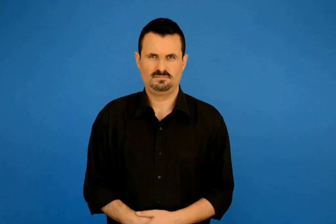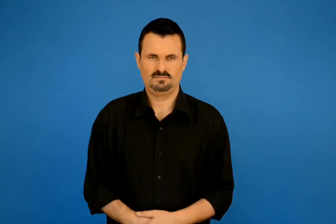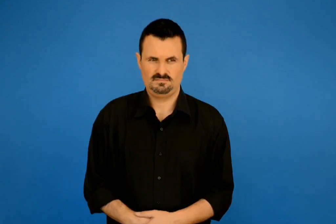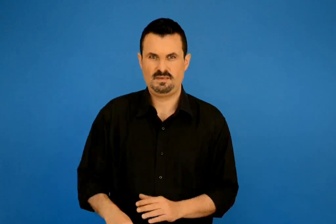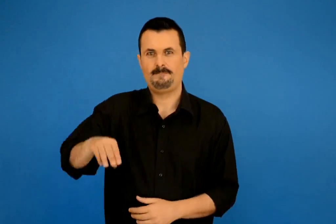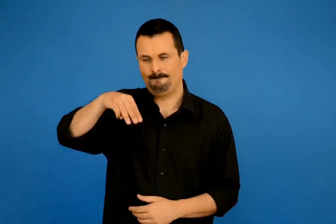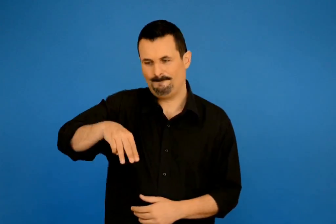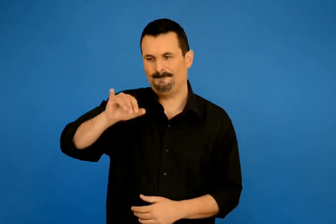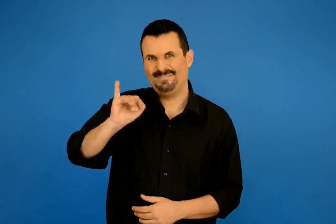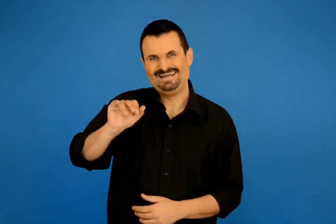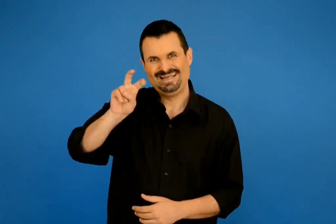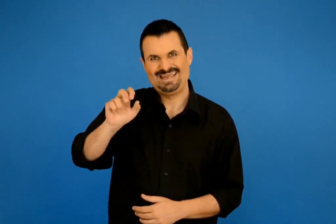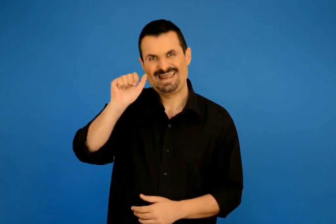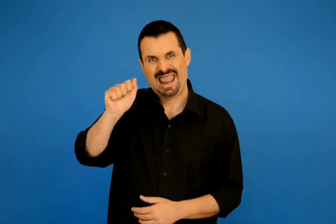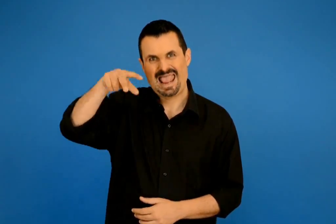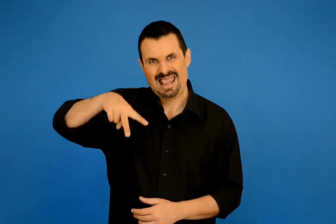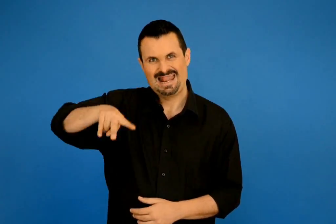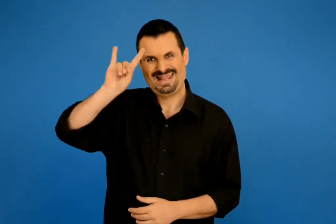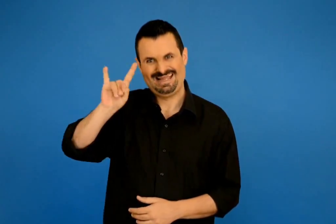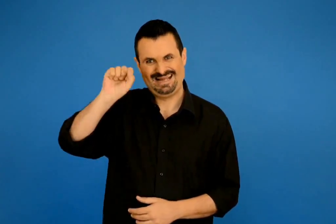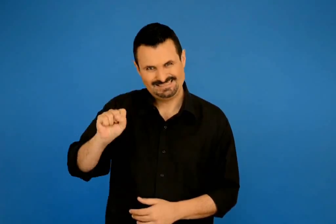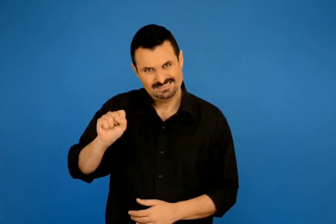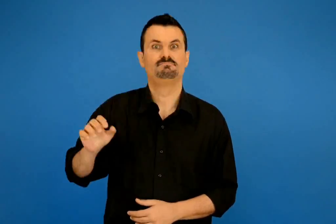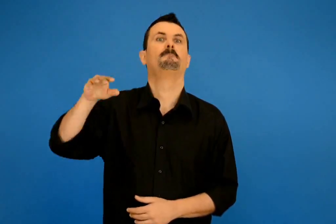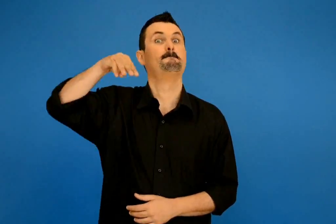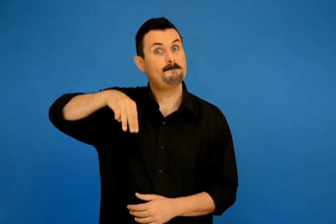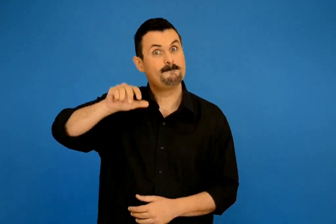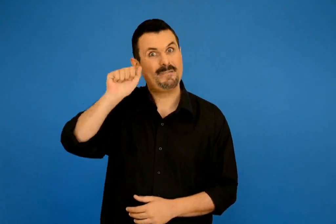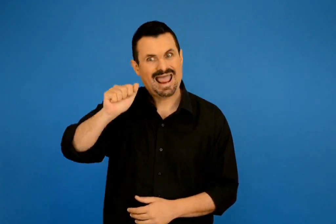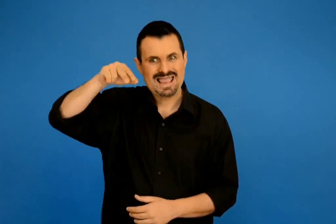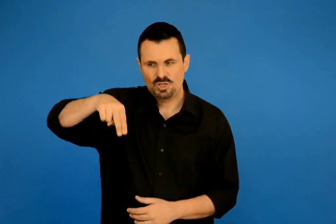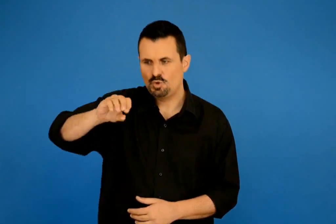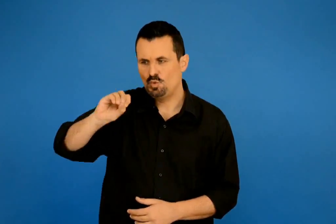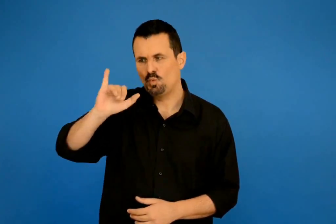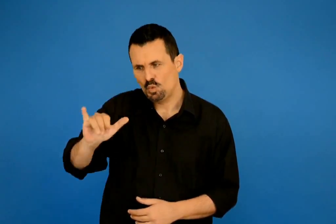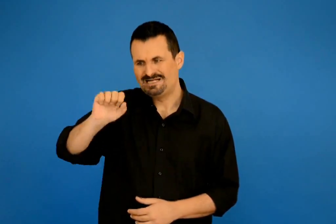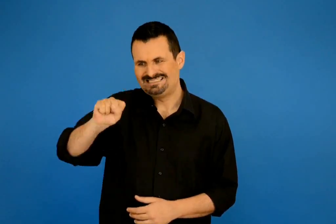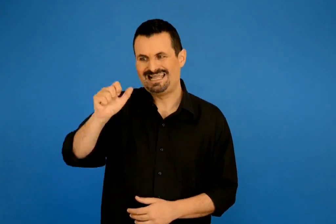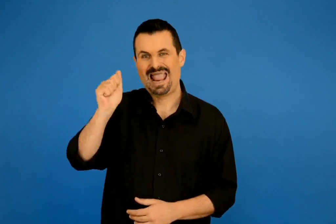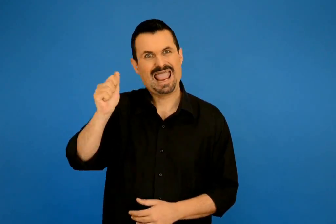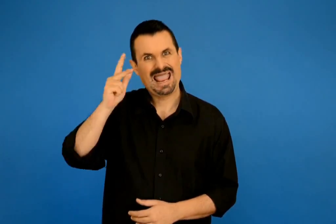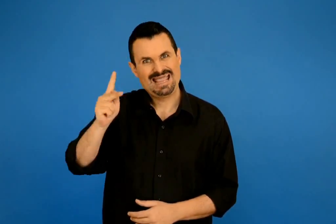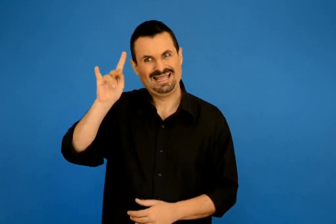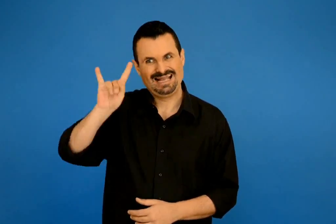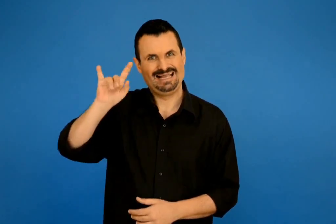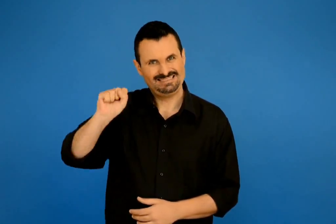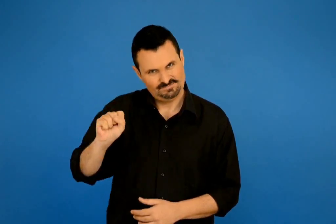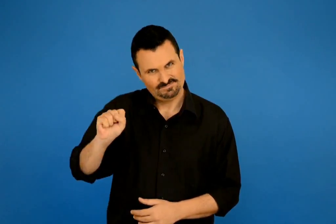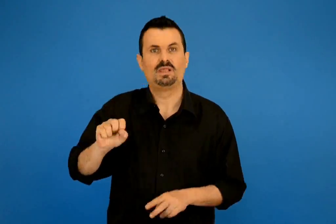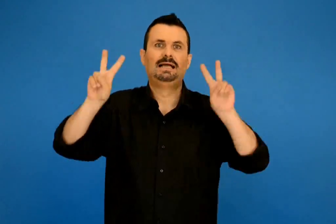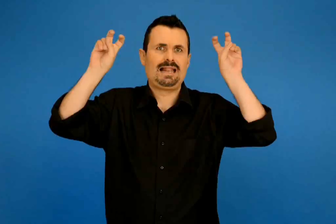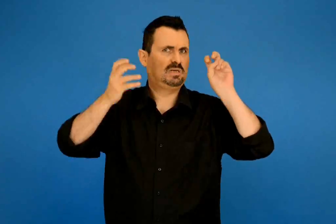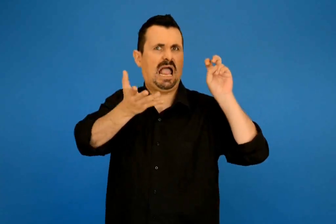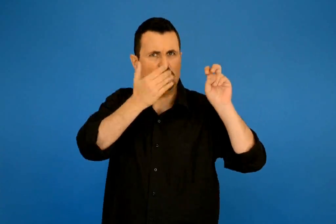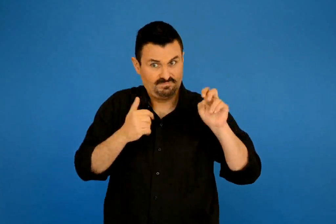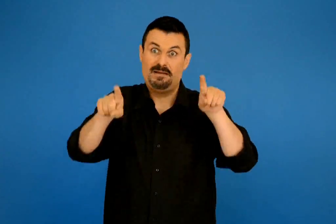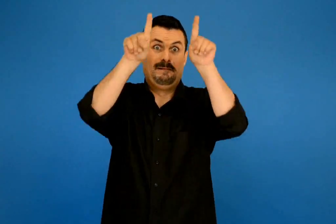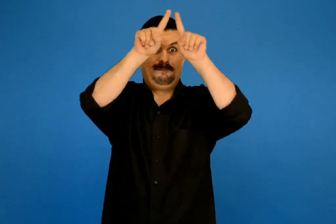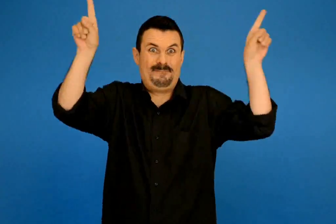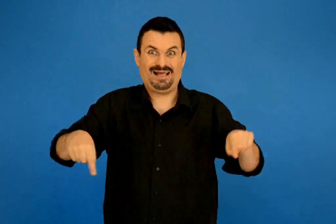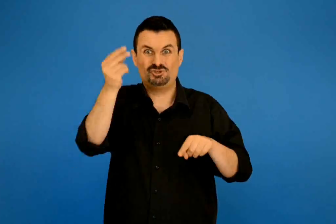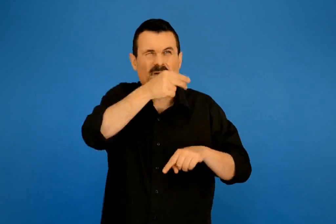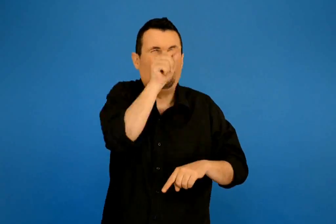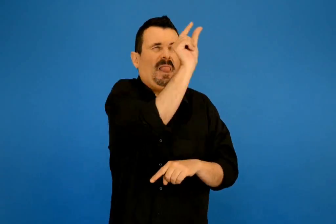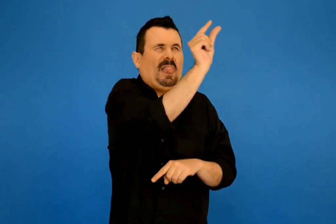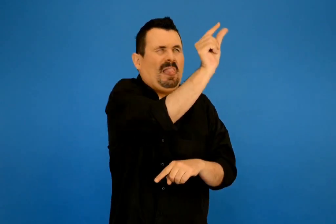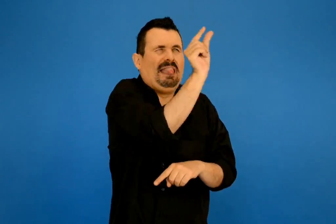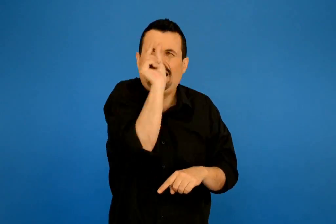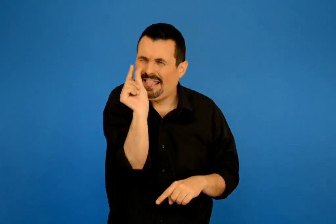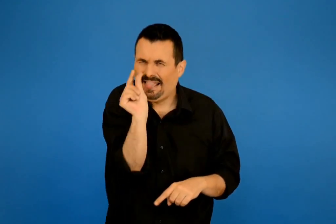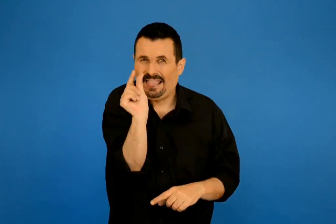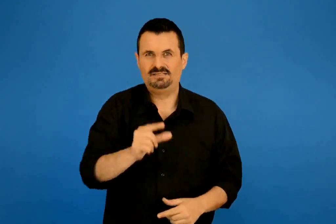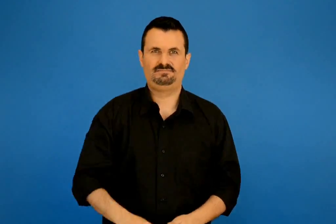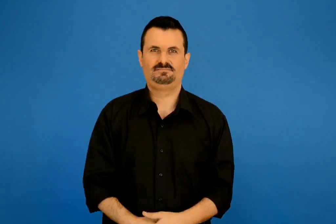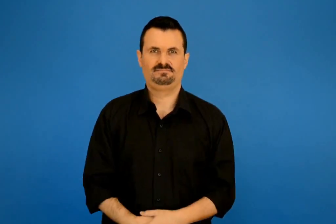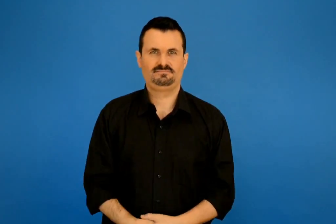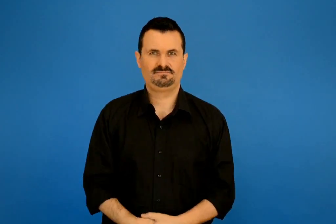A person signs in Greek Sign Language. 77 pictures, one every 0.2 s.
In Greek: μιχάλης μανουσάκης χωρίς τίτλο λεπτομέρεια
